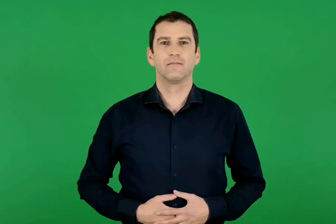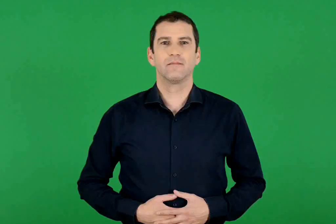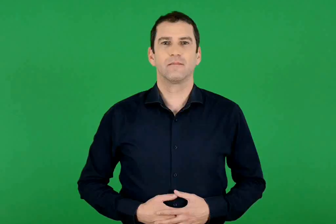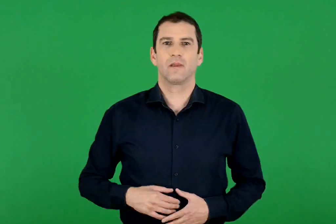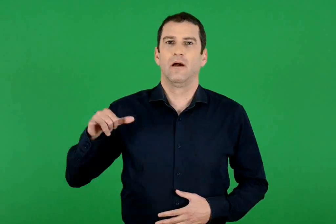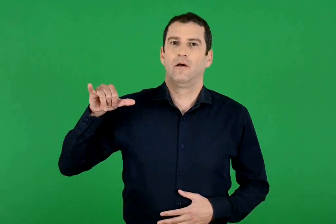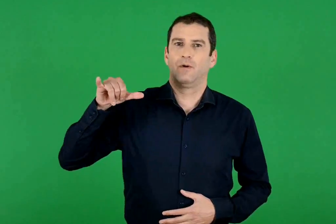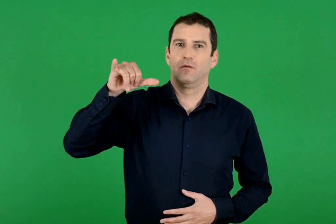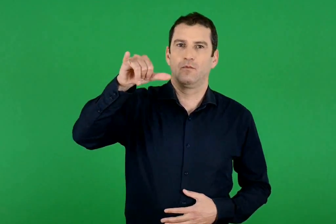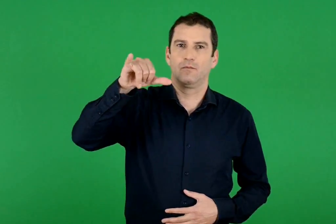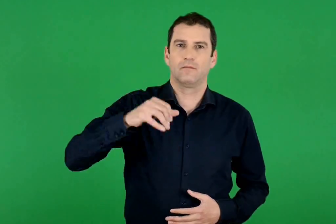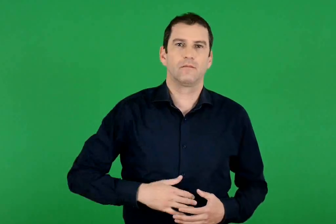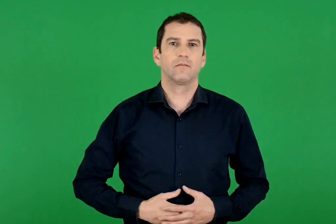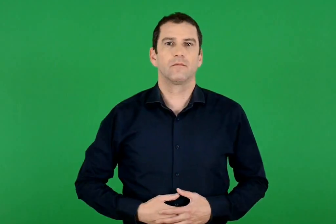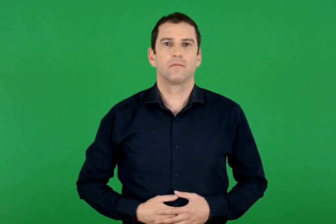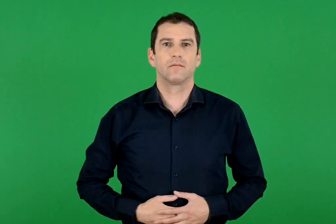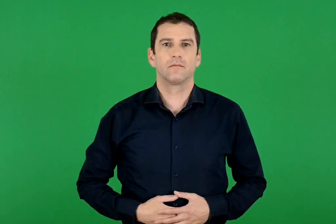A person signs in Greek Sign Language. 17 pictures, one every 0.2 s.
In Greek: αεροπλάνο
